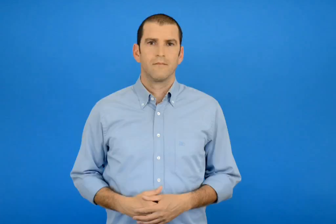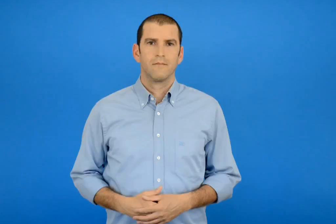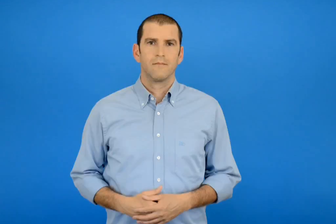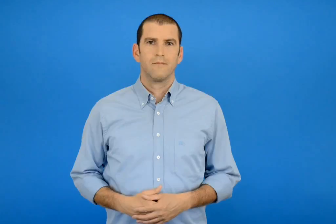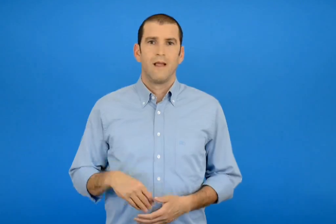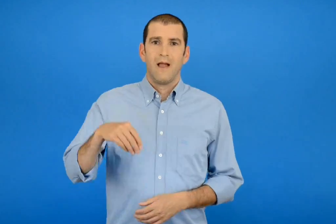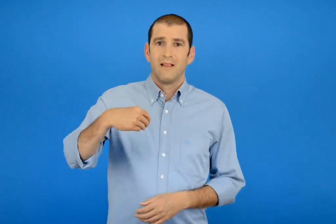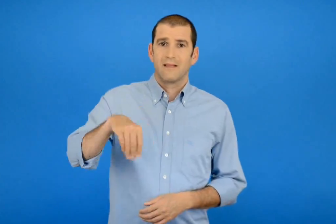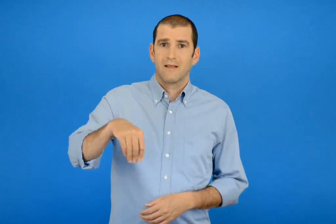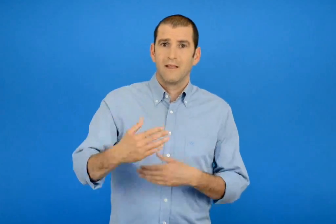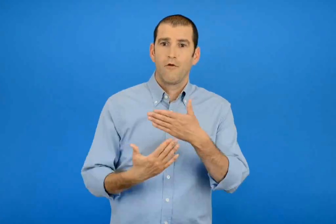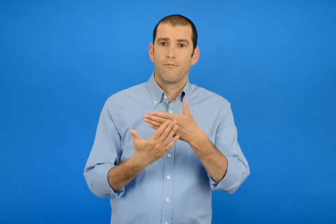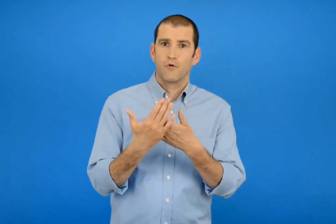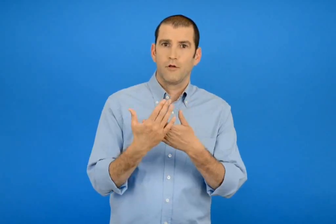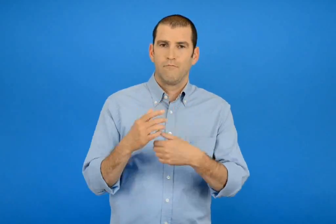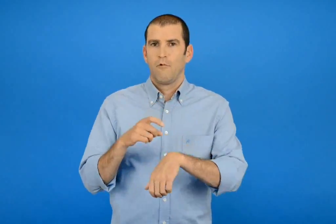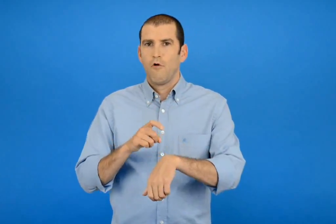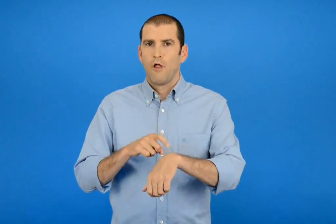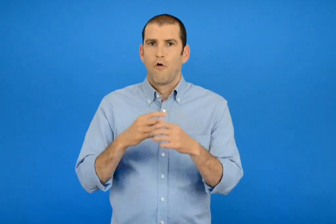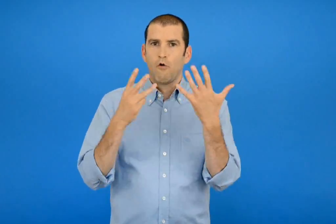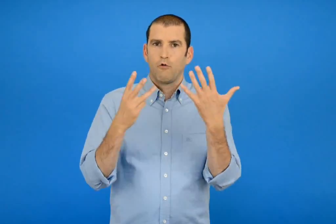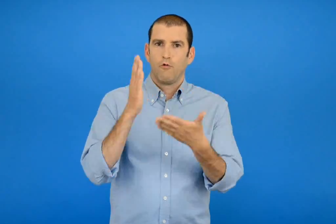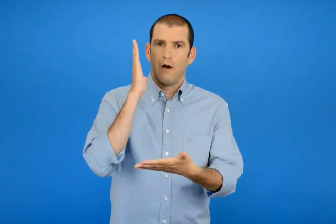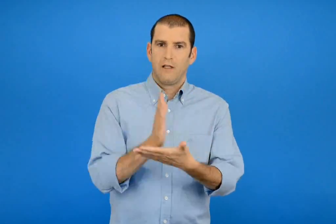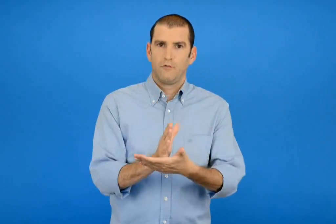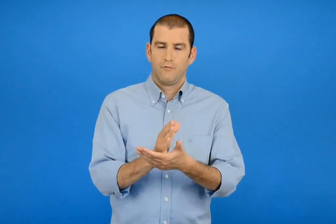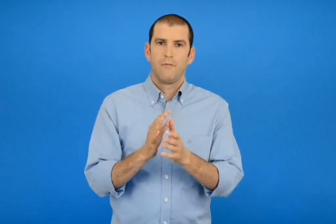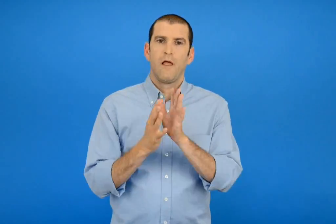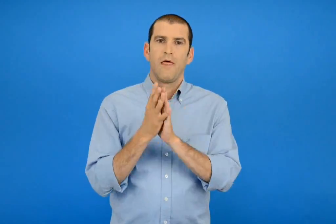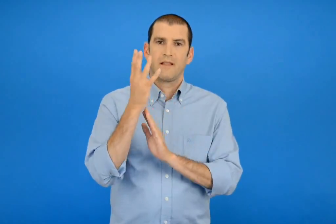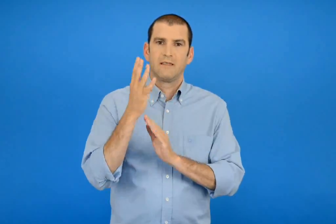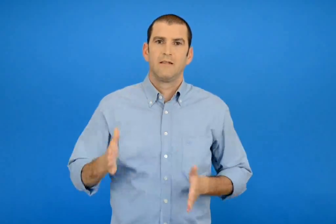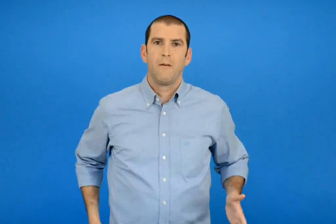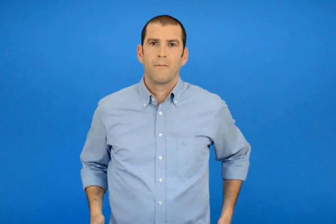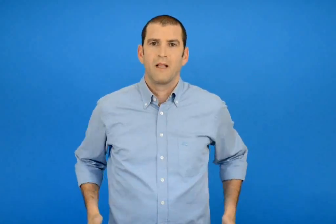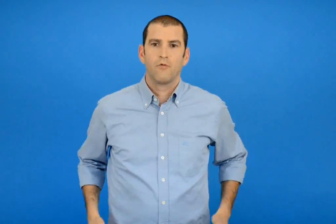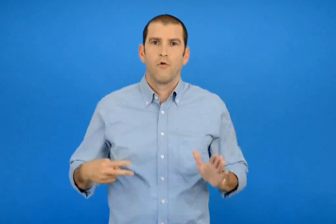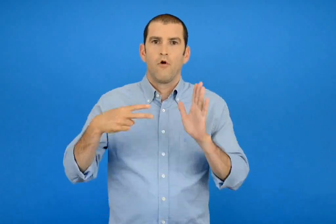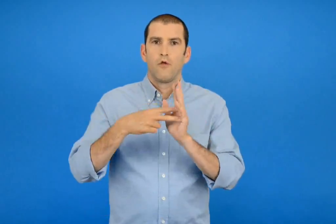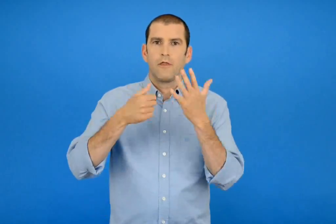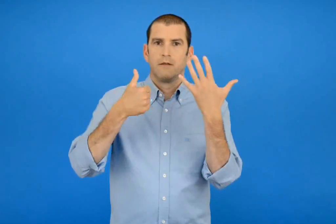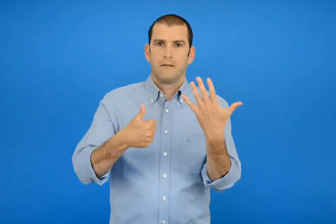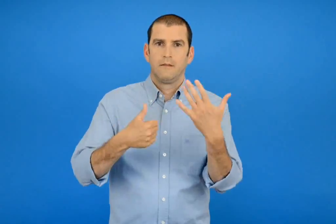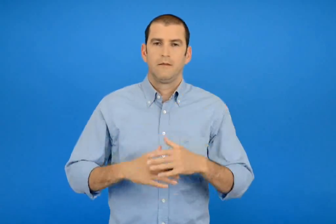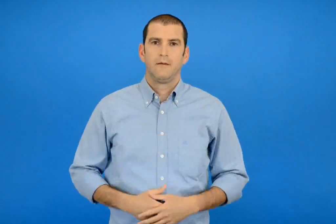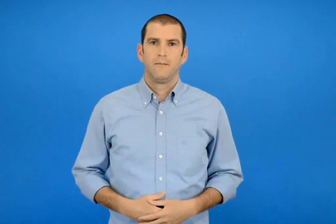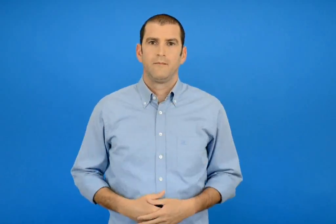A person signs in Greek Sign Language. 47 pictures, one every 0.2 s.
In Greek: τρίτη πρωί 08 00 14 μάρτιου 2006
